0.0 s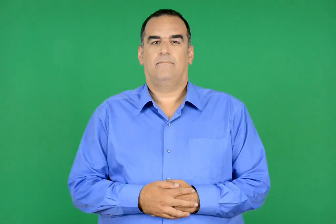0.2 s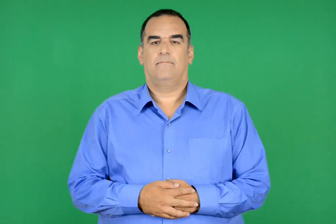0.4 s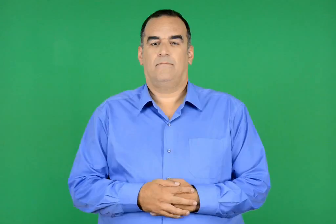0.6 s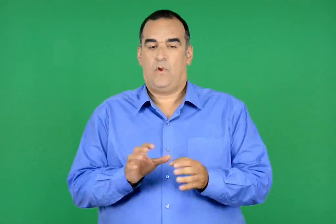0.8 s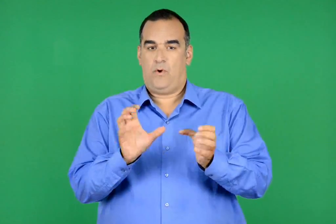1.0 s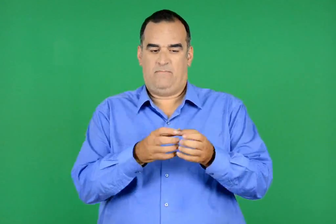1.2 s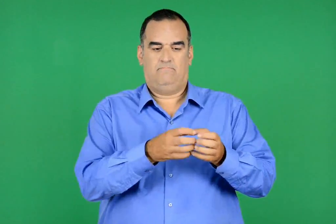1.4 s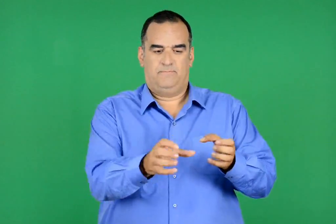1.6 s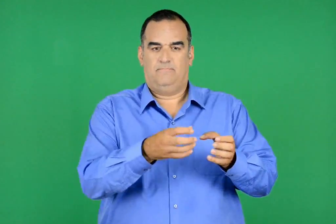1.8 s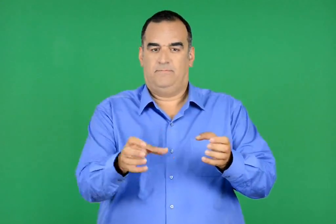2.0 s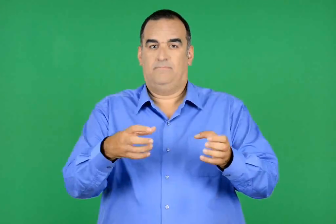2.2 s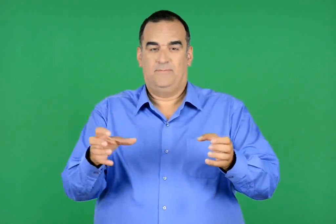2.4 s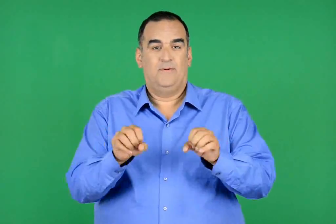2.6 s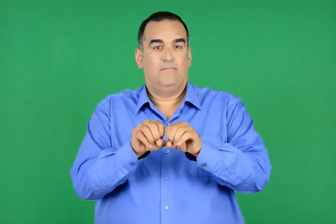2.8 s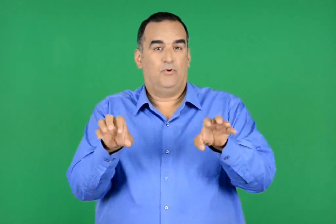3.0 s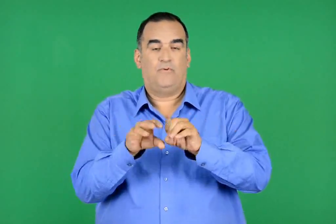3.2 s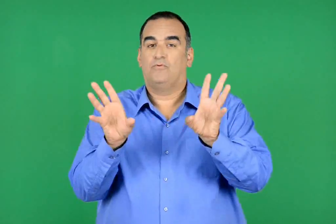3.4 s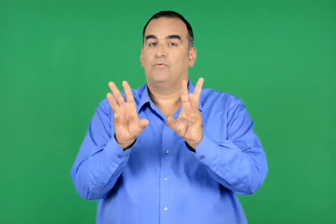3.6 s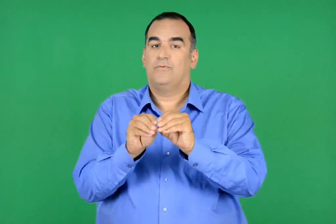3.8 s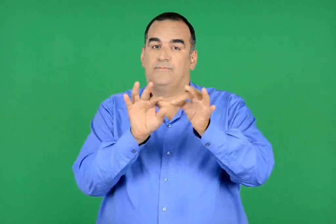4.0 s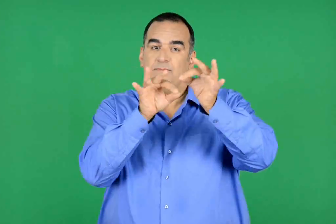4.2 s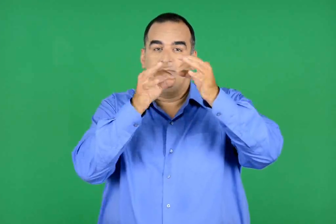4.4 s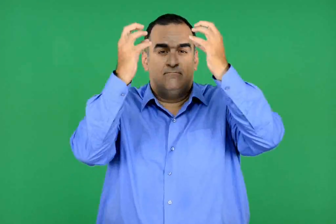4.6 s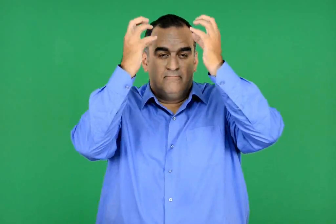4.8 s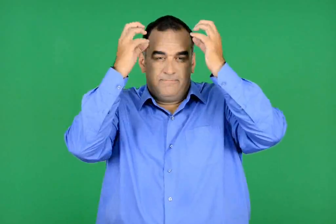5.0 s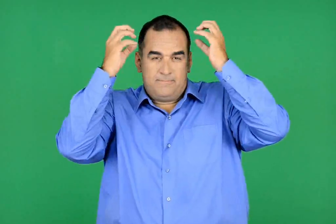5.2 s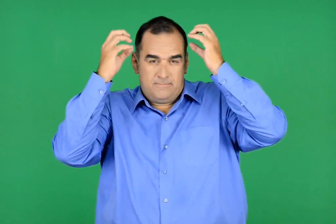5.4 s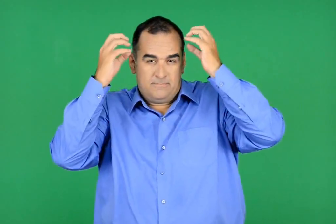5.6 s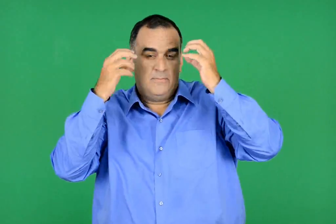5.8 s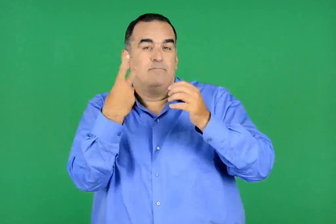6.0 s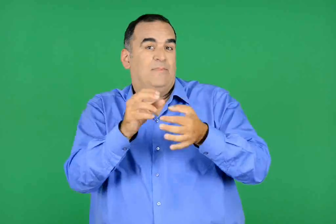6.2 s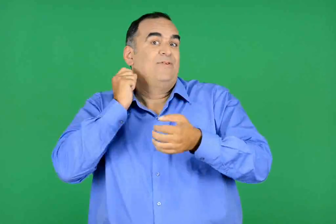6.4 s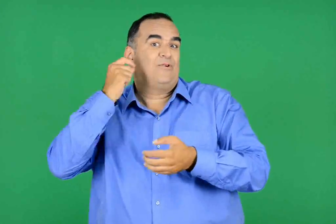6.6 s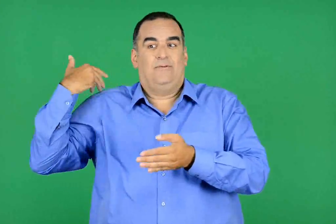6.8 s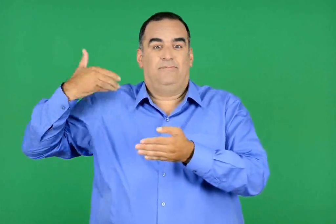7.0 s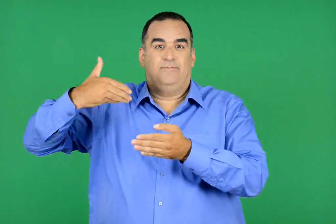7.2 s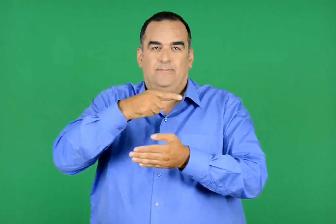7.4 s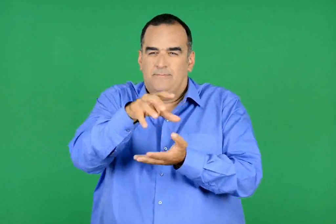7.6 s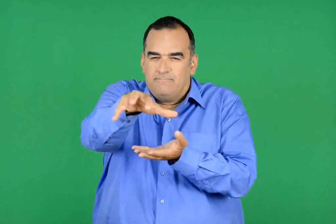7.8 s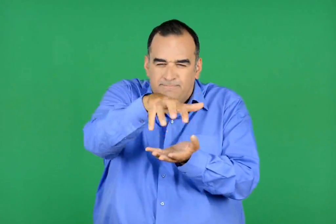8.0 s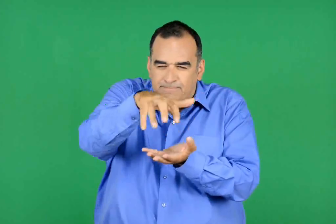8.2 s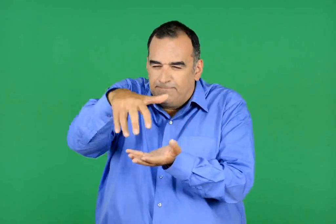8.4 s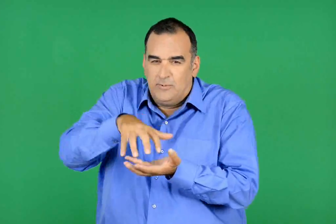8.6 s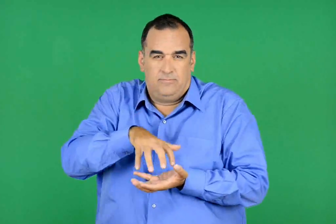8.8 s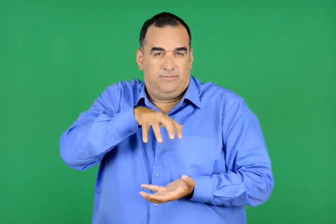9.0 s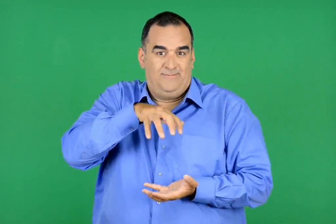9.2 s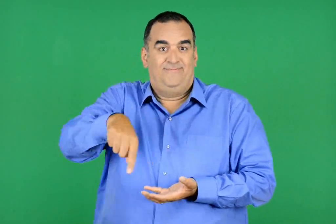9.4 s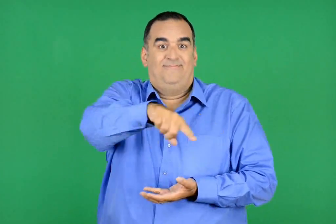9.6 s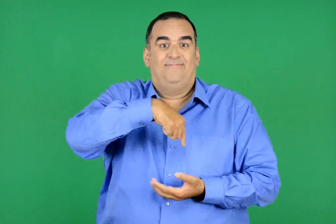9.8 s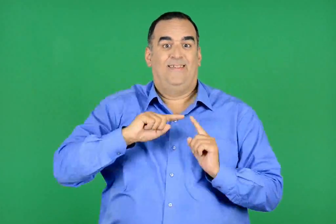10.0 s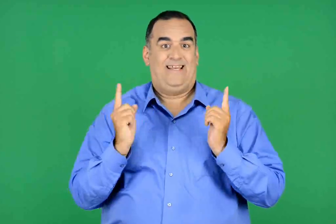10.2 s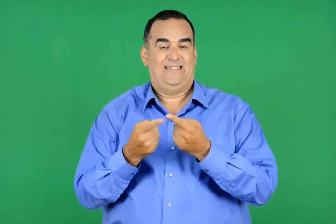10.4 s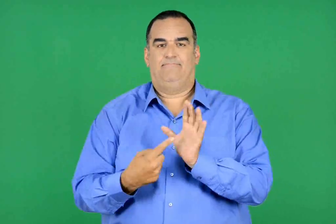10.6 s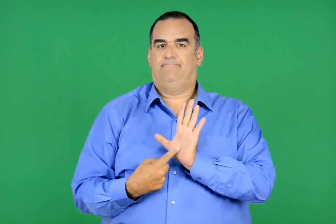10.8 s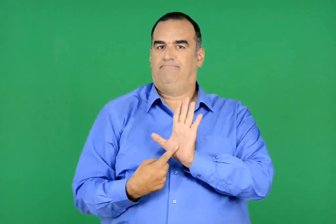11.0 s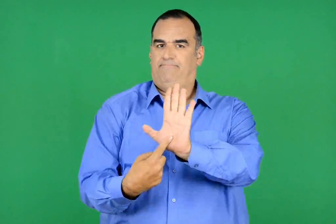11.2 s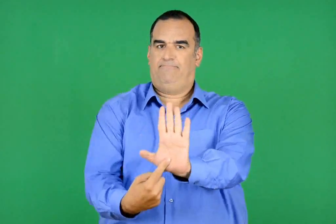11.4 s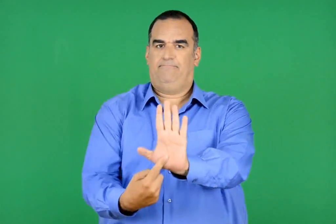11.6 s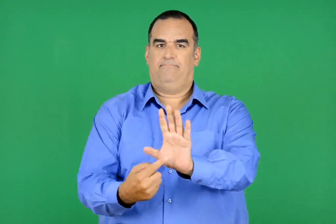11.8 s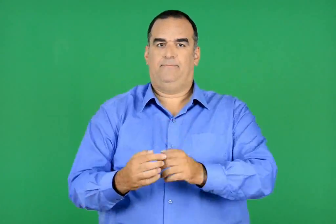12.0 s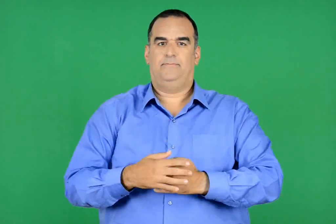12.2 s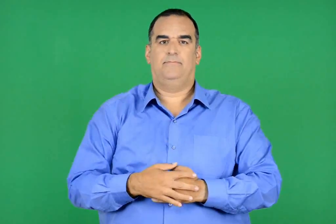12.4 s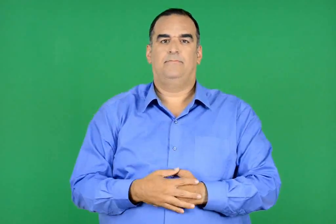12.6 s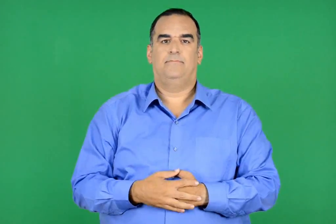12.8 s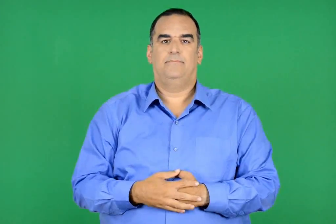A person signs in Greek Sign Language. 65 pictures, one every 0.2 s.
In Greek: χωριζόμαστε σε ομάδες , συγκεντρώνουμε πληροφορίες για τον διόνυσο και τις γιορτές του και ύστερα τις παρουσιάζουμε στην τάξη
